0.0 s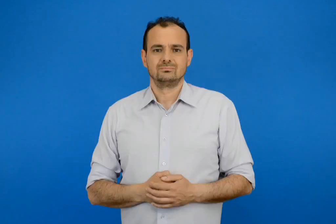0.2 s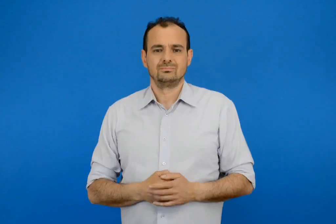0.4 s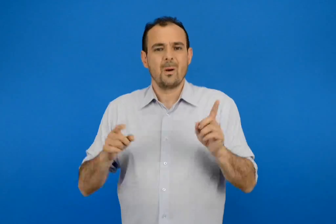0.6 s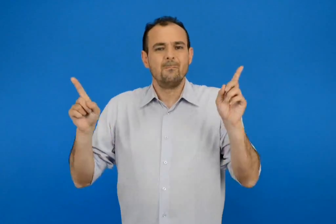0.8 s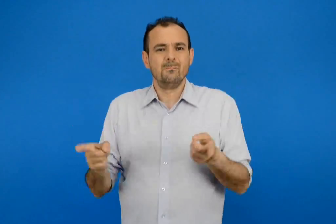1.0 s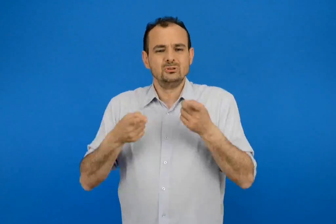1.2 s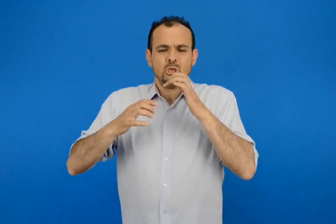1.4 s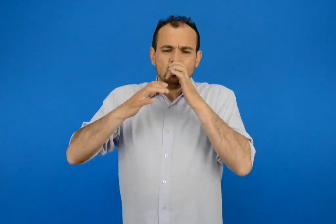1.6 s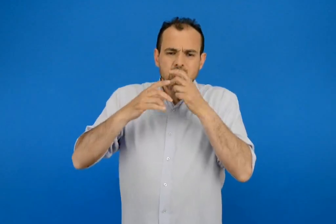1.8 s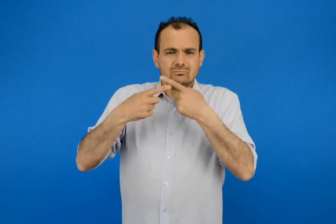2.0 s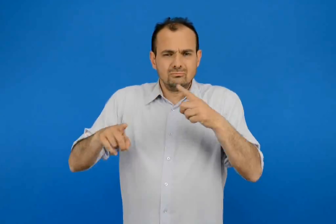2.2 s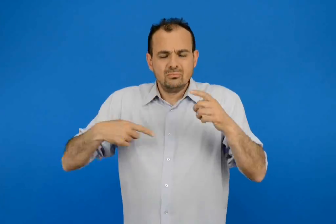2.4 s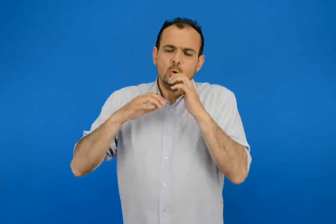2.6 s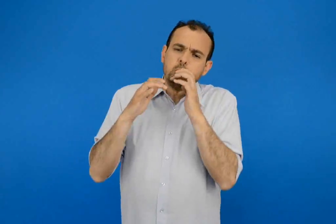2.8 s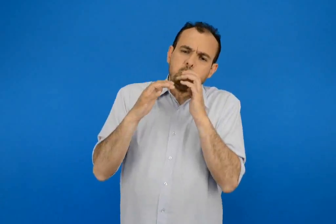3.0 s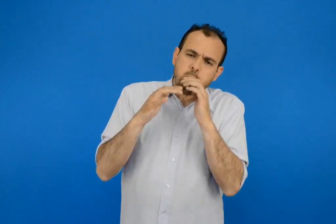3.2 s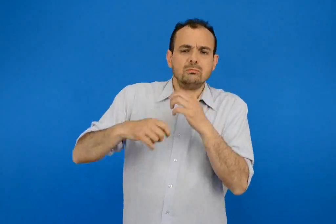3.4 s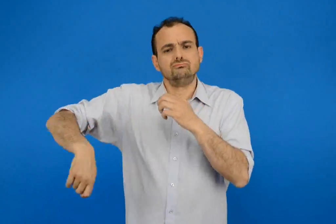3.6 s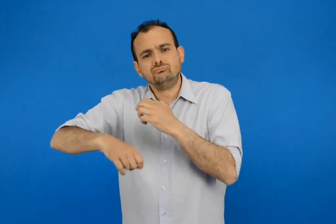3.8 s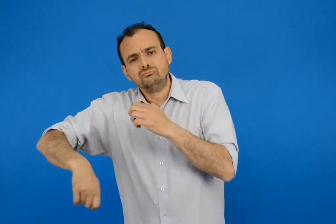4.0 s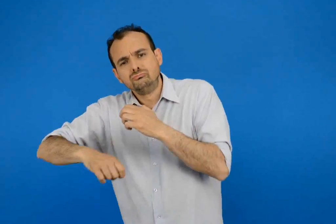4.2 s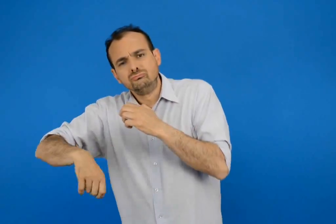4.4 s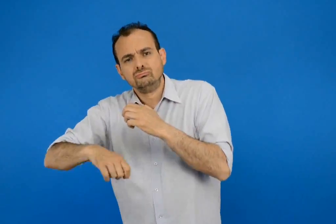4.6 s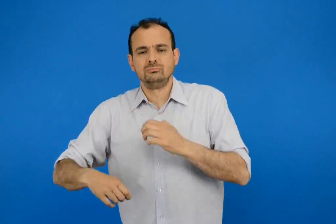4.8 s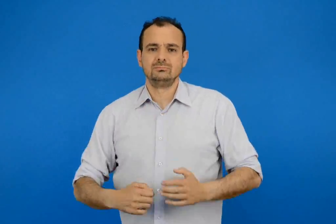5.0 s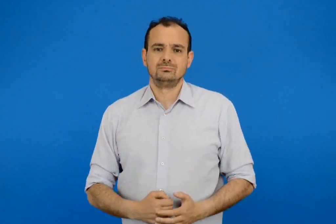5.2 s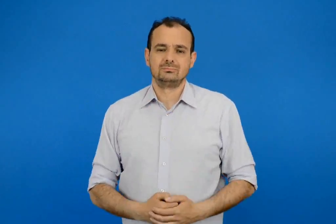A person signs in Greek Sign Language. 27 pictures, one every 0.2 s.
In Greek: να παίζω ένα μουσικό όργανο
